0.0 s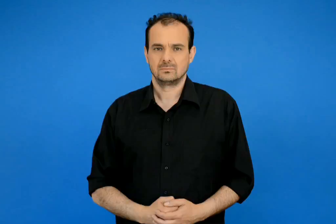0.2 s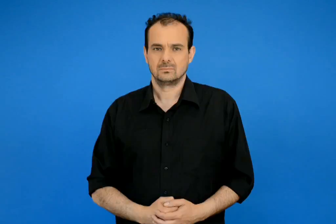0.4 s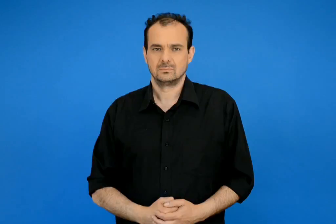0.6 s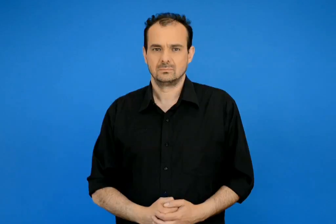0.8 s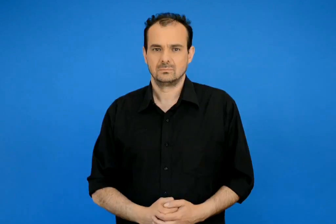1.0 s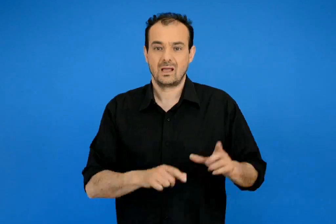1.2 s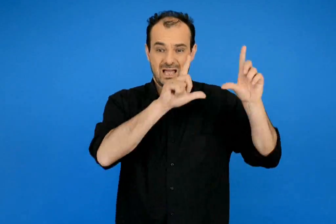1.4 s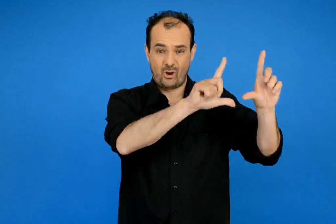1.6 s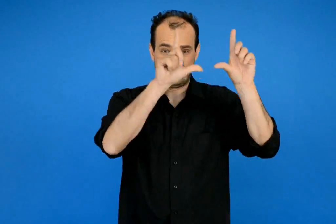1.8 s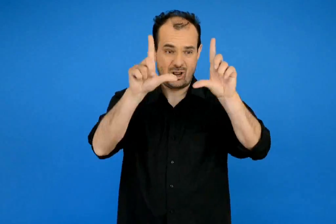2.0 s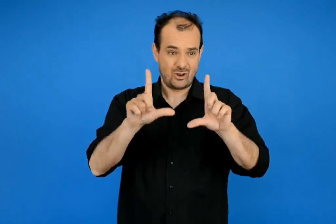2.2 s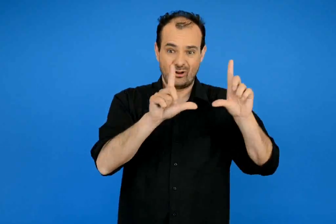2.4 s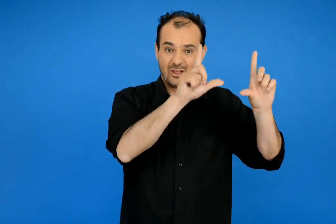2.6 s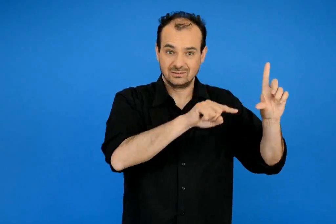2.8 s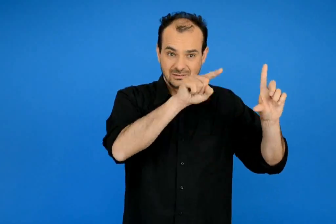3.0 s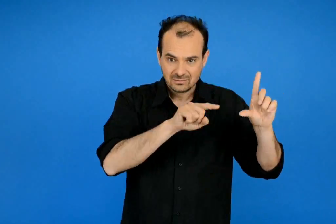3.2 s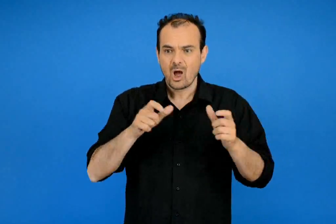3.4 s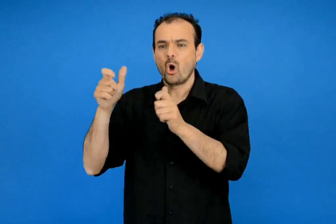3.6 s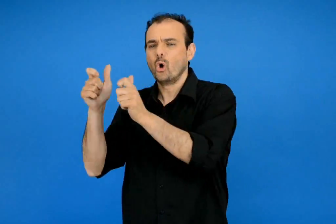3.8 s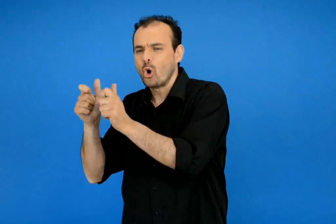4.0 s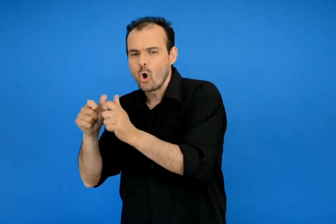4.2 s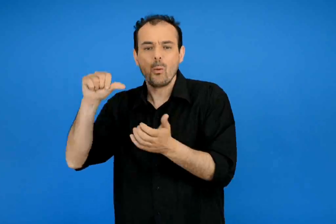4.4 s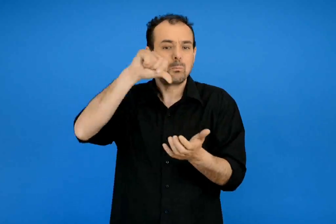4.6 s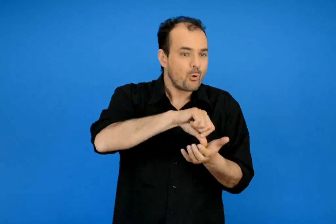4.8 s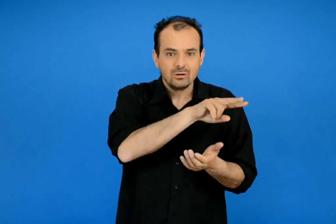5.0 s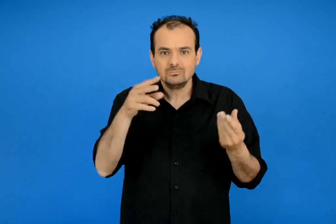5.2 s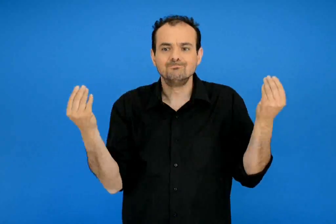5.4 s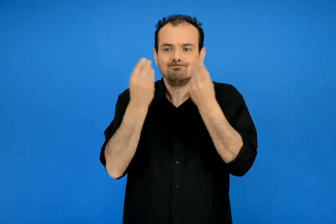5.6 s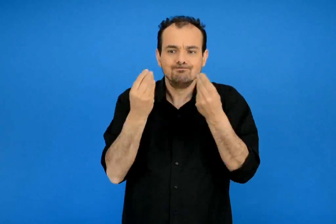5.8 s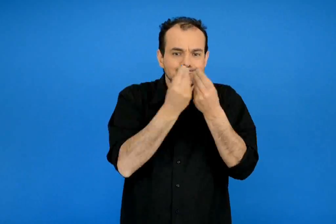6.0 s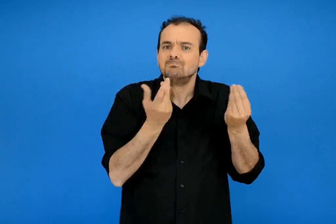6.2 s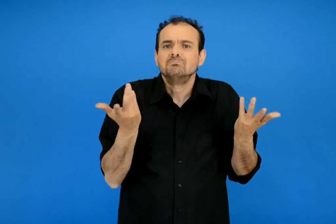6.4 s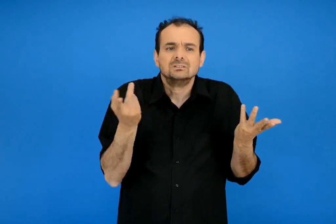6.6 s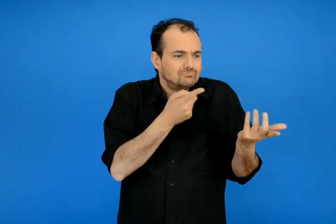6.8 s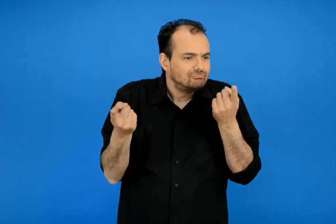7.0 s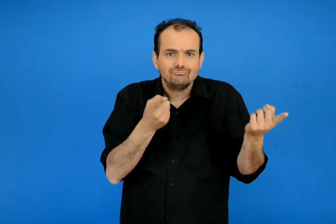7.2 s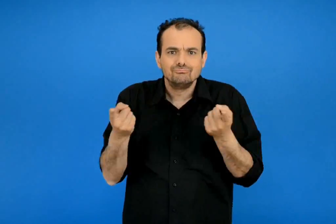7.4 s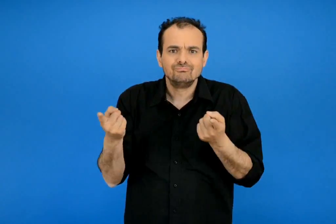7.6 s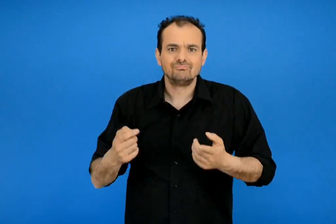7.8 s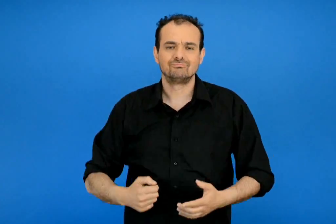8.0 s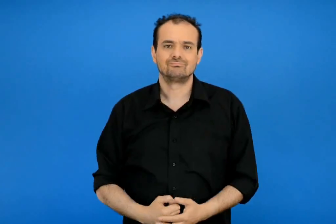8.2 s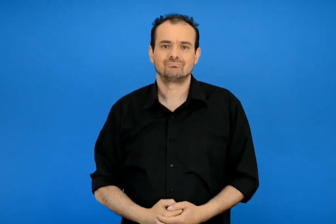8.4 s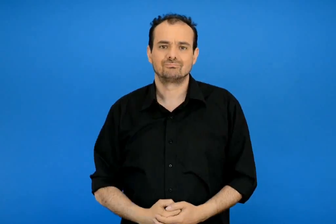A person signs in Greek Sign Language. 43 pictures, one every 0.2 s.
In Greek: ποιες από τις παρακάτω εικόνες ταιριάζουν στο χωριό και ποιες στην πόλη ;
